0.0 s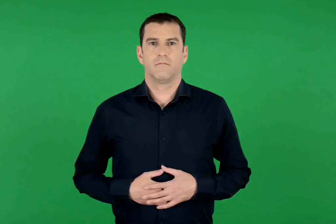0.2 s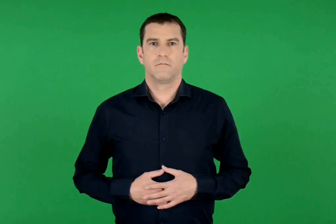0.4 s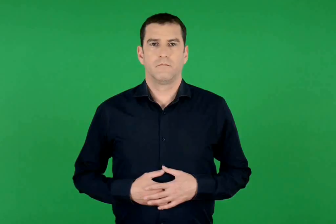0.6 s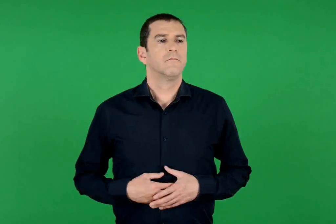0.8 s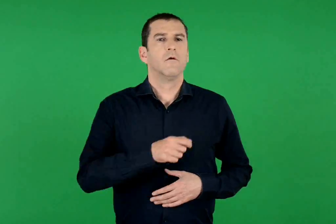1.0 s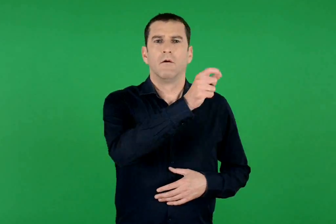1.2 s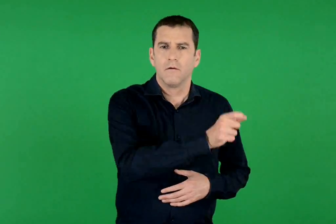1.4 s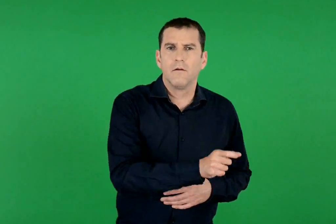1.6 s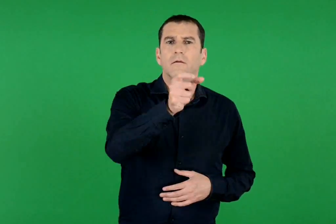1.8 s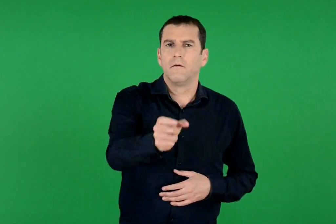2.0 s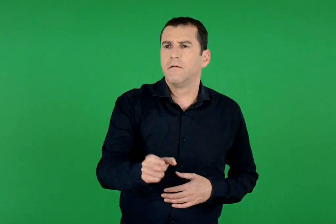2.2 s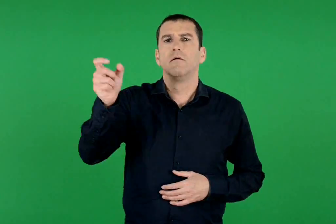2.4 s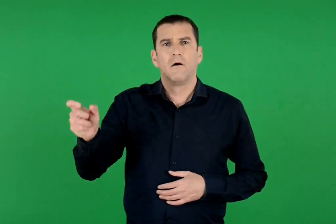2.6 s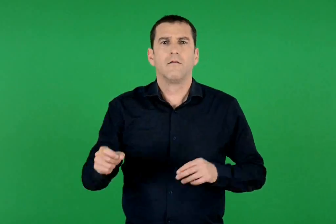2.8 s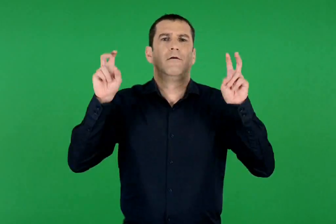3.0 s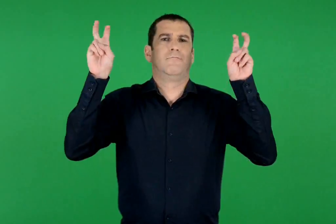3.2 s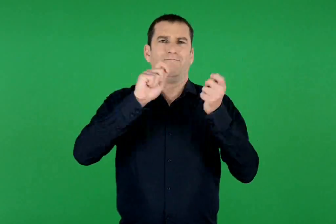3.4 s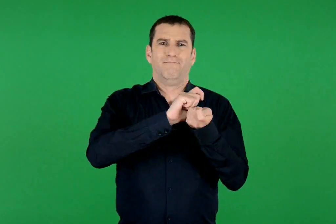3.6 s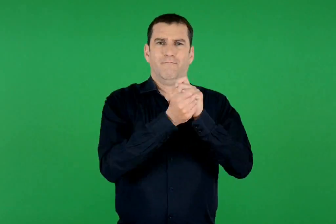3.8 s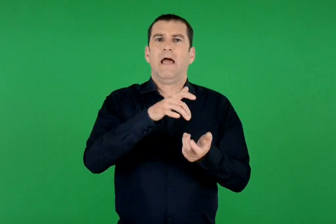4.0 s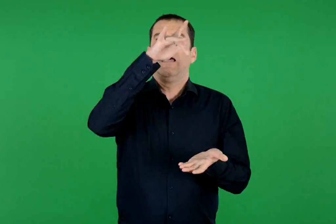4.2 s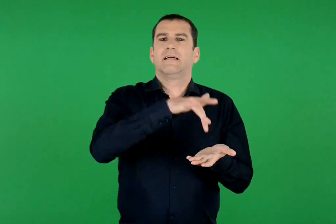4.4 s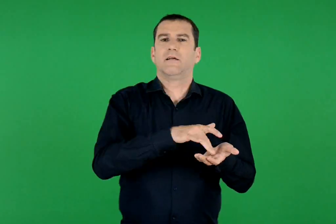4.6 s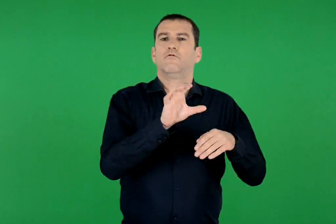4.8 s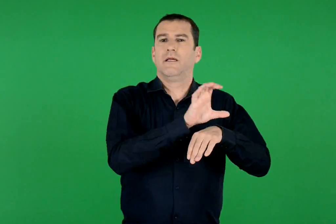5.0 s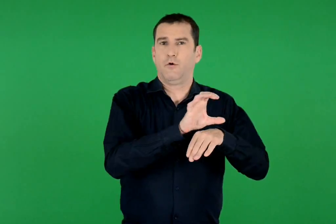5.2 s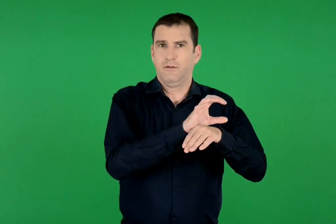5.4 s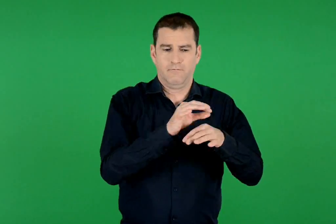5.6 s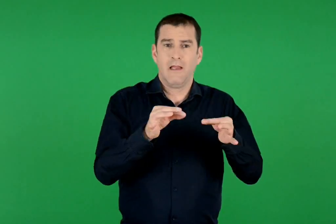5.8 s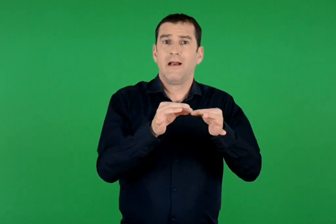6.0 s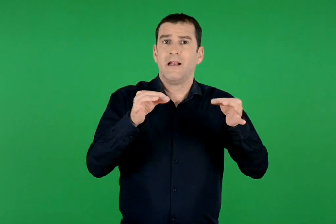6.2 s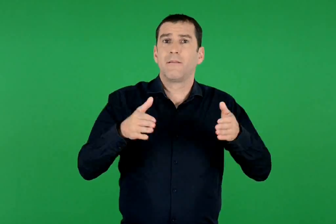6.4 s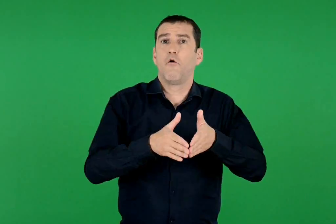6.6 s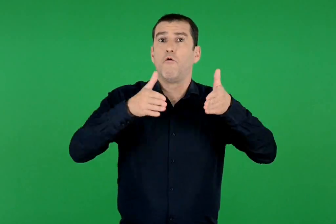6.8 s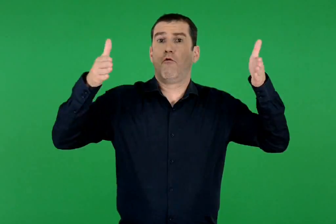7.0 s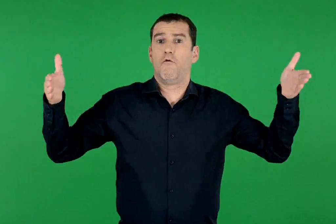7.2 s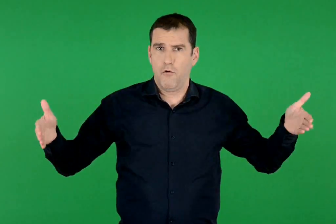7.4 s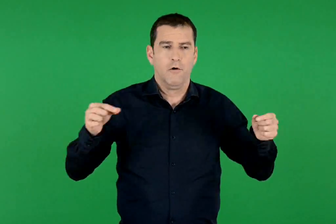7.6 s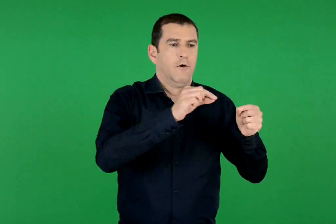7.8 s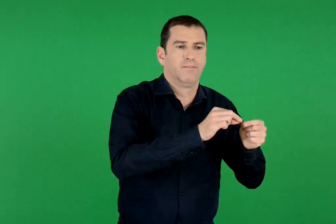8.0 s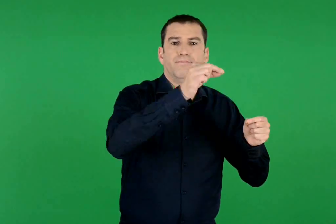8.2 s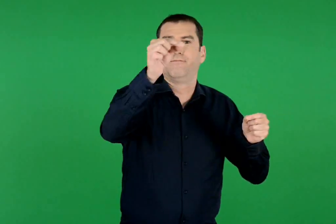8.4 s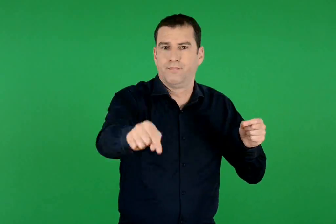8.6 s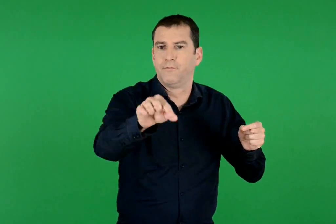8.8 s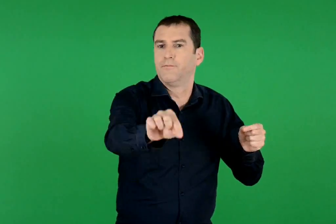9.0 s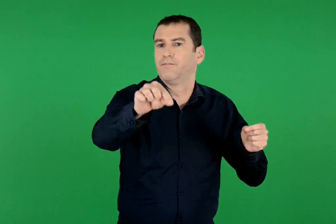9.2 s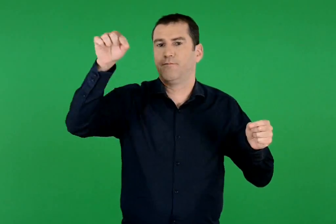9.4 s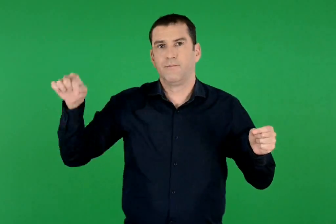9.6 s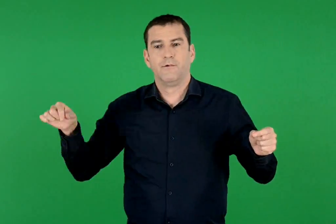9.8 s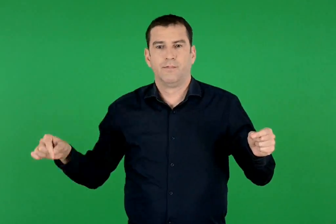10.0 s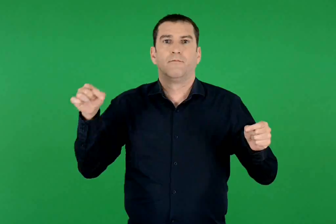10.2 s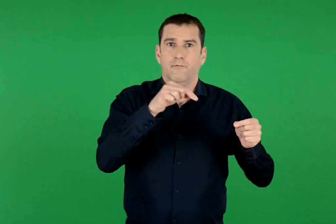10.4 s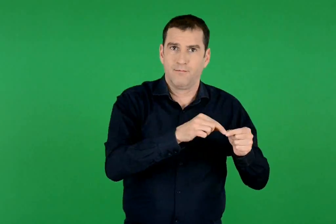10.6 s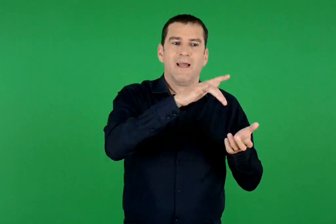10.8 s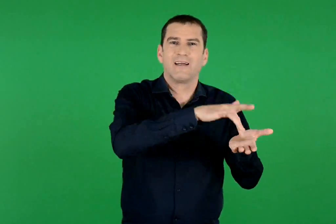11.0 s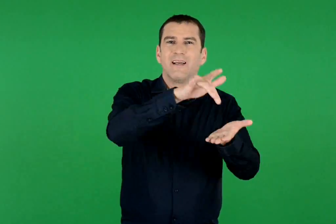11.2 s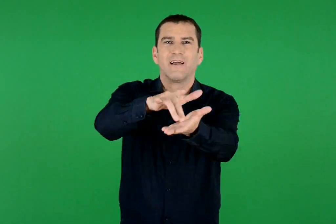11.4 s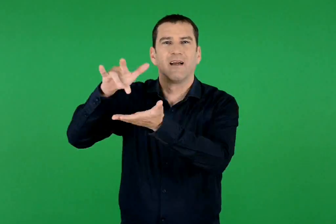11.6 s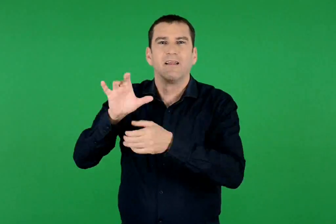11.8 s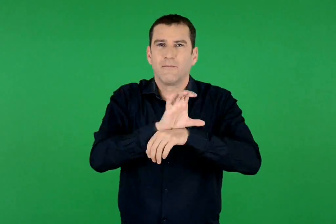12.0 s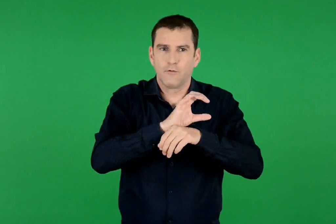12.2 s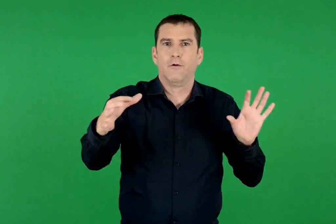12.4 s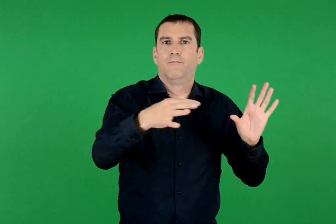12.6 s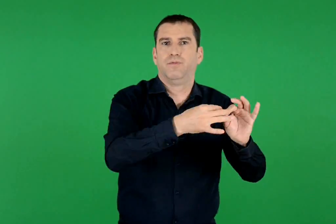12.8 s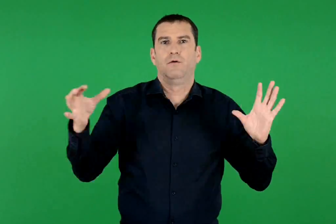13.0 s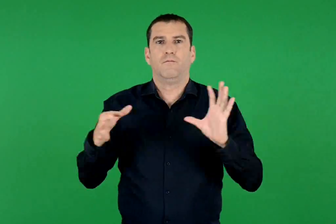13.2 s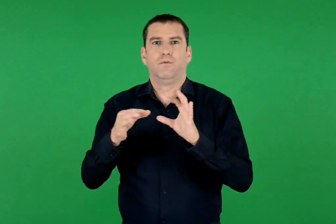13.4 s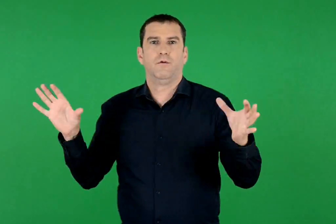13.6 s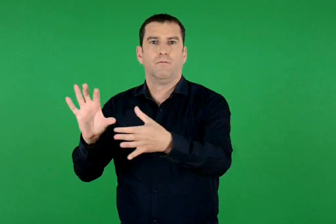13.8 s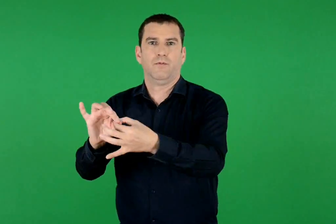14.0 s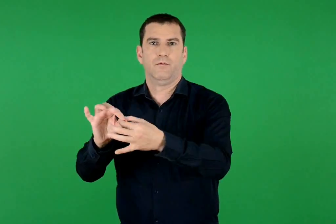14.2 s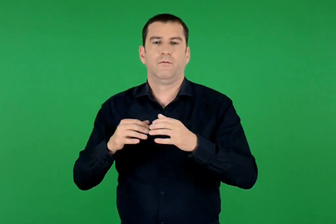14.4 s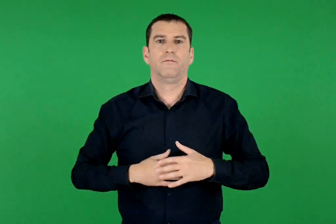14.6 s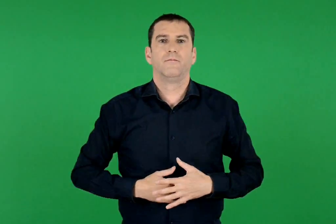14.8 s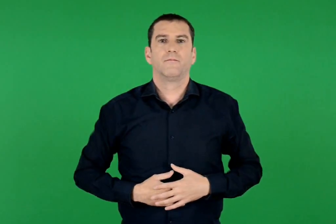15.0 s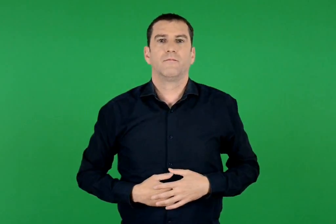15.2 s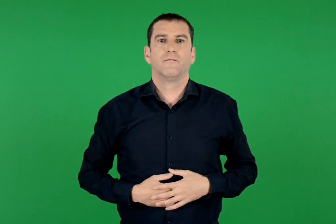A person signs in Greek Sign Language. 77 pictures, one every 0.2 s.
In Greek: ο κάθε κεντρικός υπολογιστής δίνει ένα από τα μεγάλα κομμάτια του νήματος στους άλλους κεντρικούς υπολογιστές μέχρις ότου να συνδεθούν μεταξύ τους όλοι οι κεντρικοί υπολογιστές
